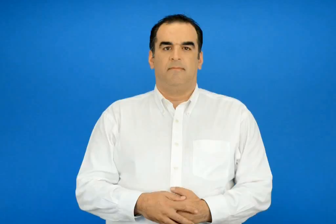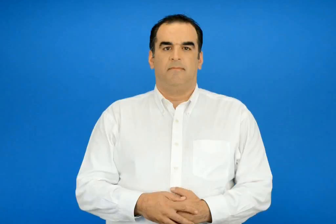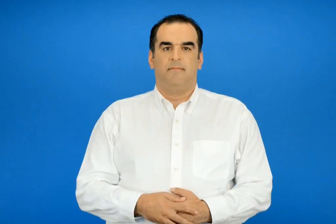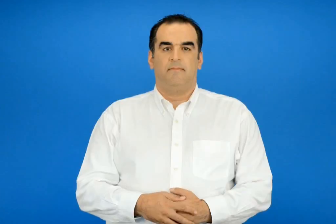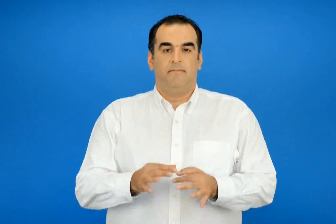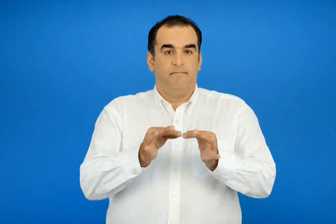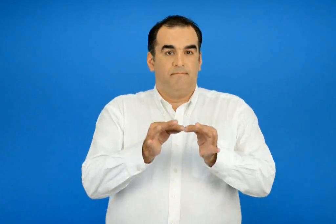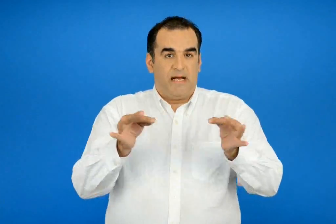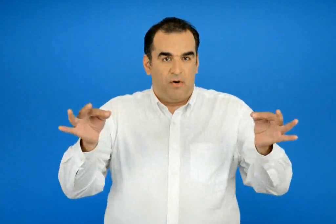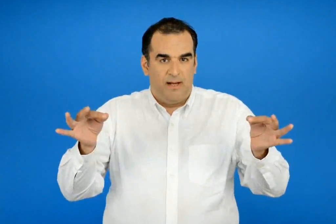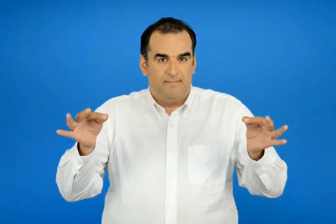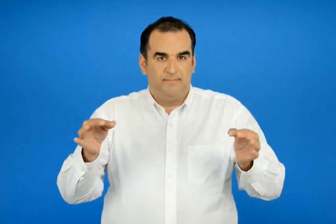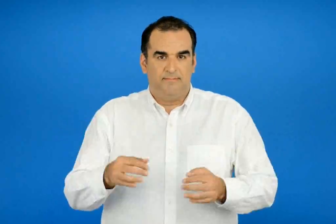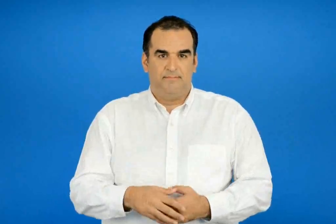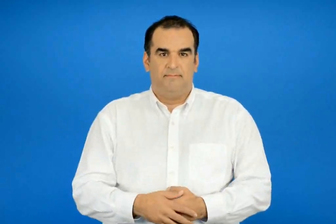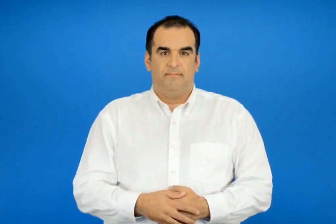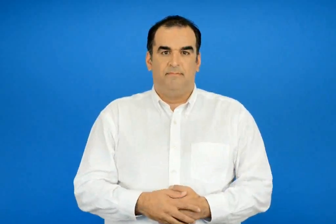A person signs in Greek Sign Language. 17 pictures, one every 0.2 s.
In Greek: μακαρόνια
